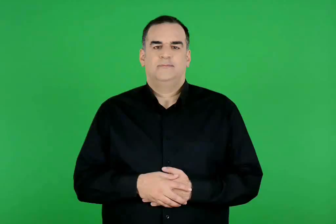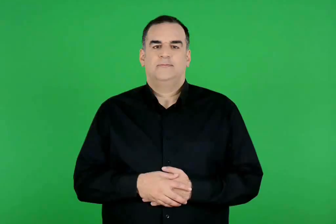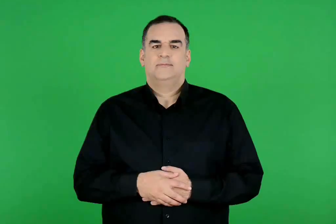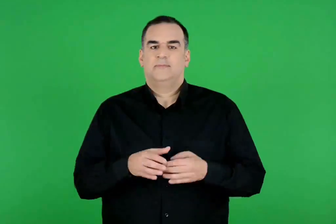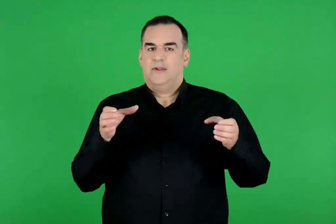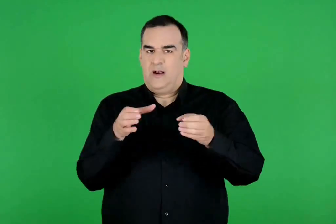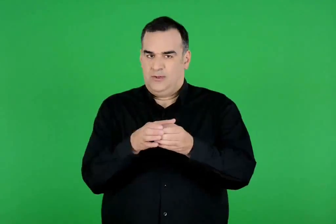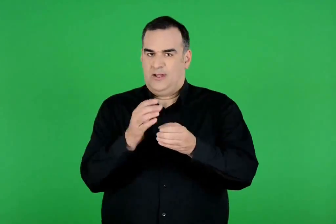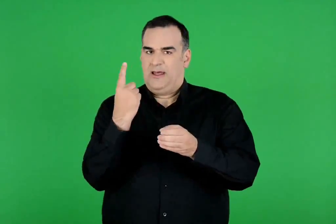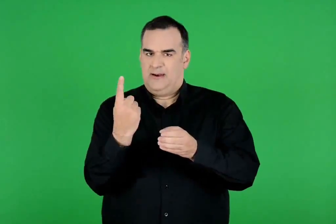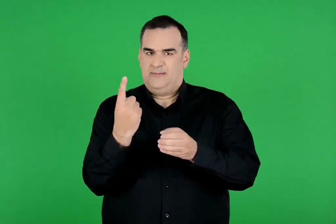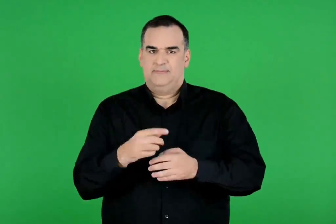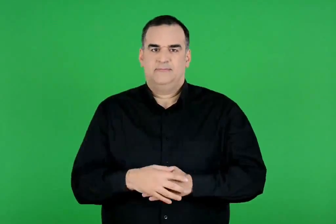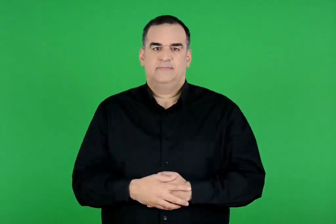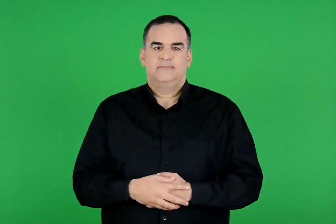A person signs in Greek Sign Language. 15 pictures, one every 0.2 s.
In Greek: ενότητα 1
